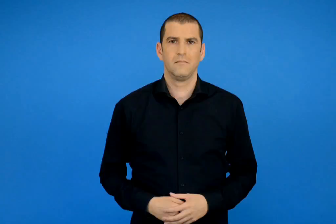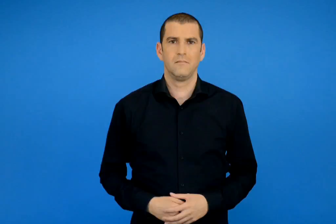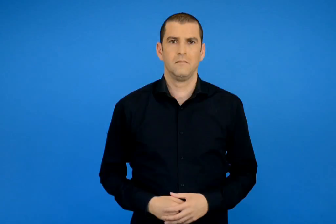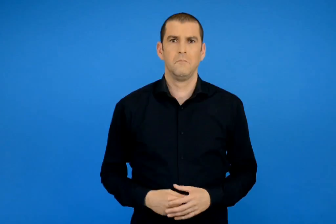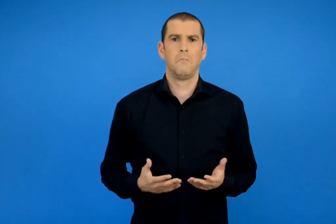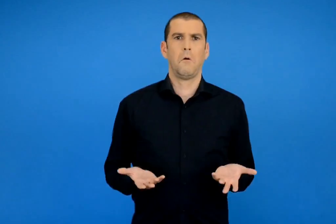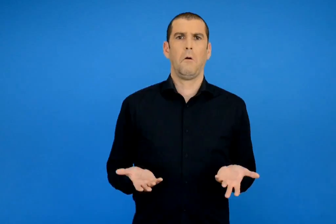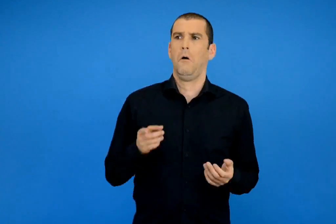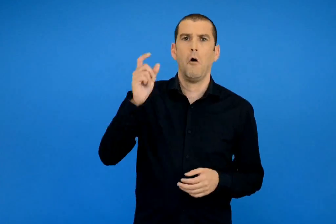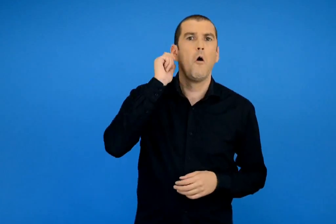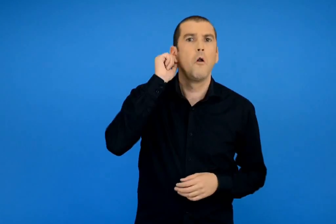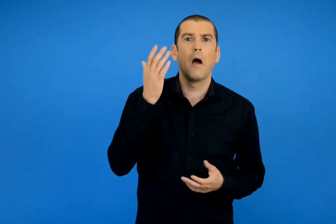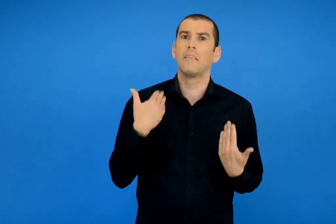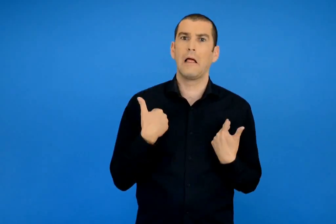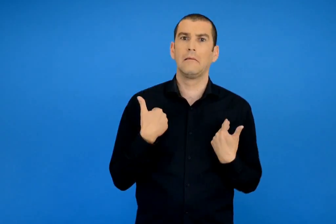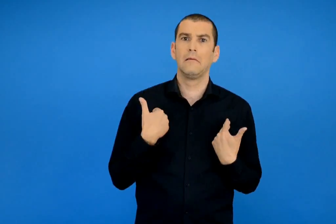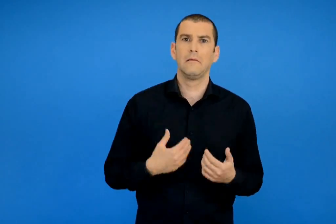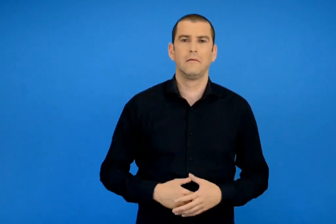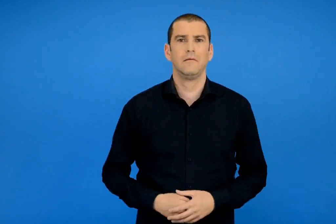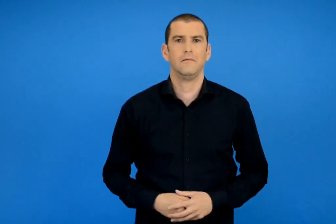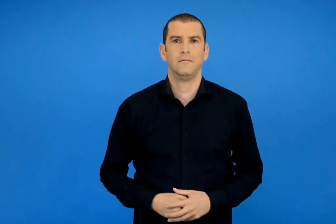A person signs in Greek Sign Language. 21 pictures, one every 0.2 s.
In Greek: μα δεν έχει όνομα ;
